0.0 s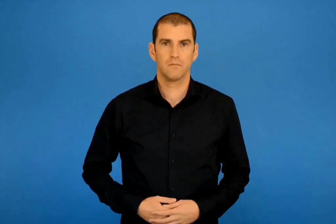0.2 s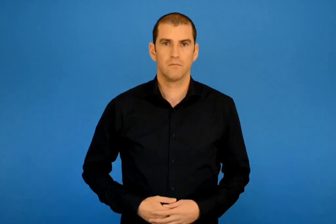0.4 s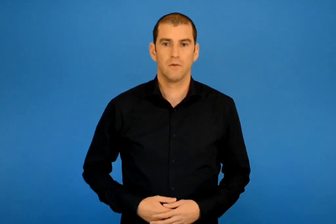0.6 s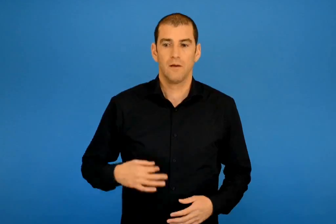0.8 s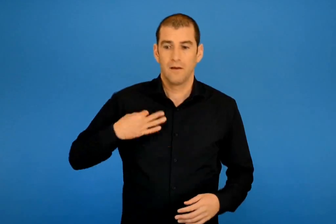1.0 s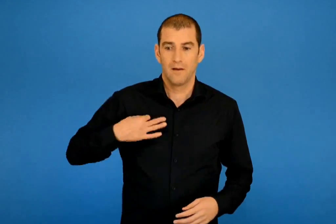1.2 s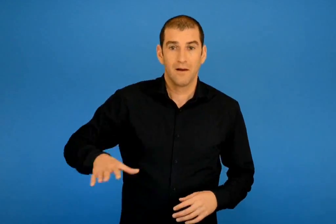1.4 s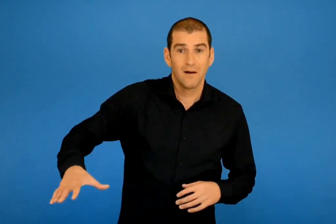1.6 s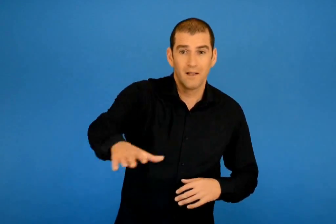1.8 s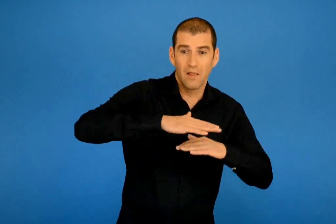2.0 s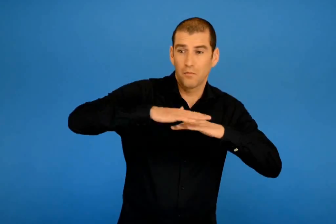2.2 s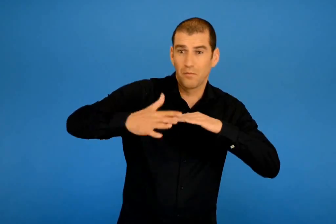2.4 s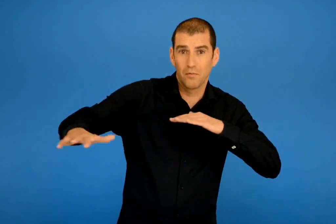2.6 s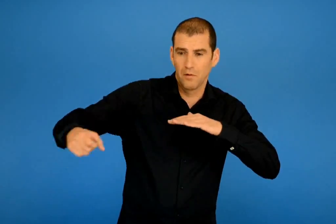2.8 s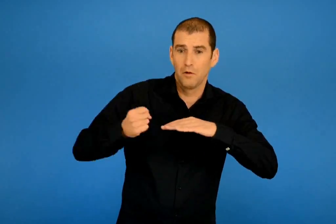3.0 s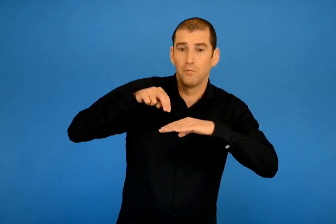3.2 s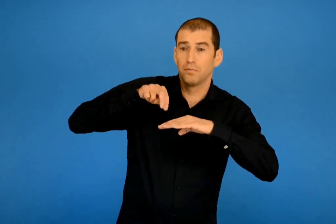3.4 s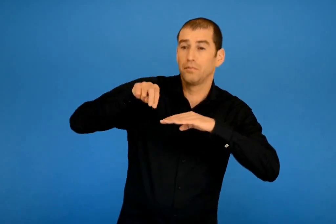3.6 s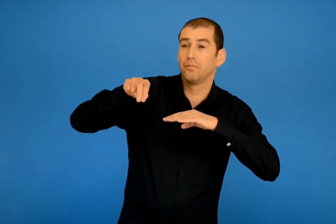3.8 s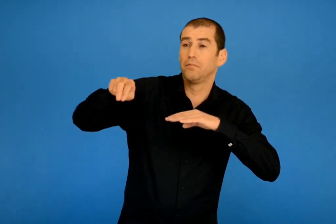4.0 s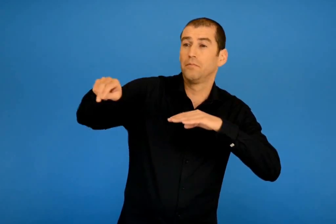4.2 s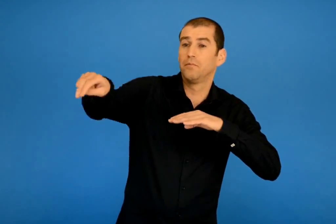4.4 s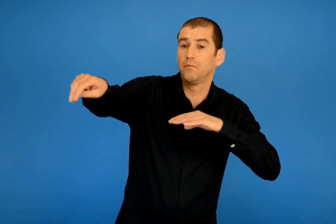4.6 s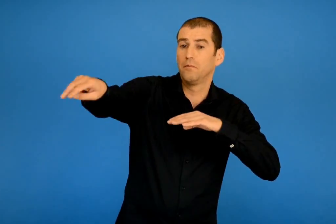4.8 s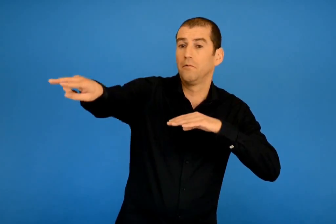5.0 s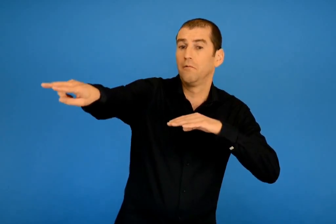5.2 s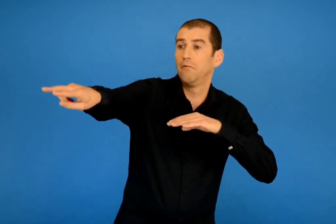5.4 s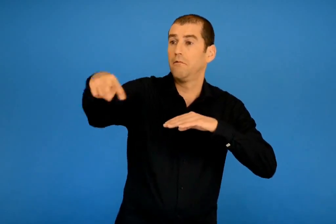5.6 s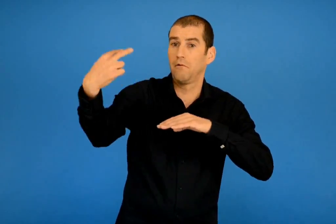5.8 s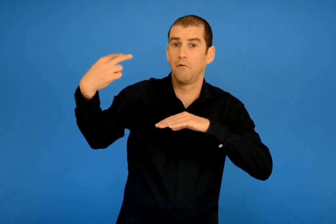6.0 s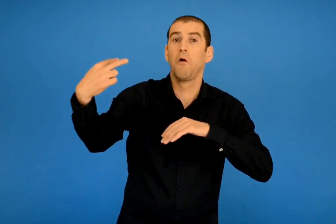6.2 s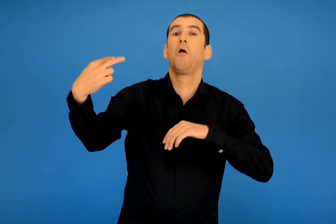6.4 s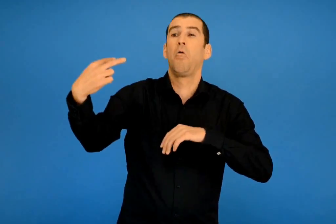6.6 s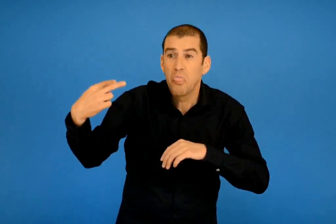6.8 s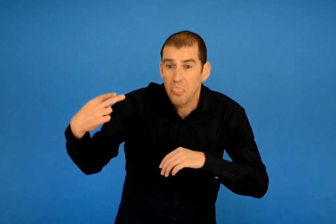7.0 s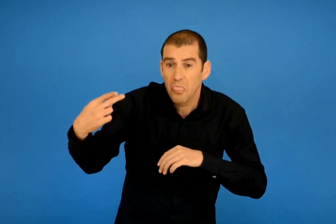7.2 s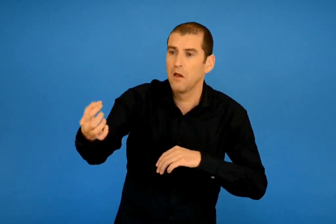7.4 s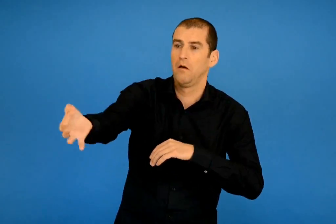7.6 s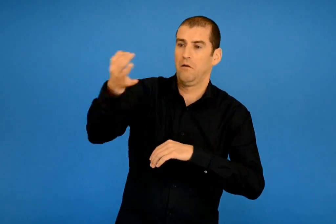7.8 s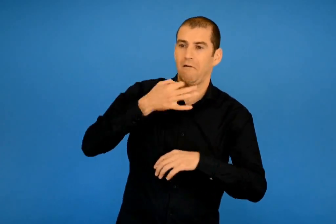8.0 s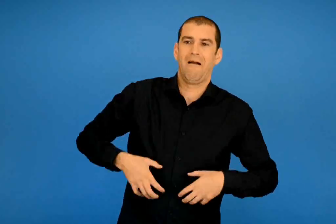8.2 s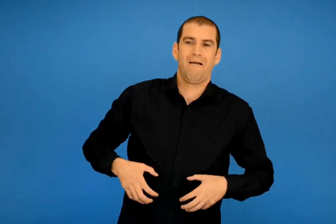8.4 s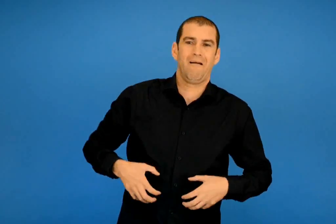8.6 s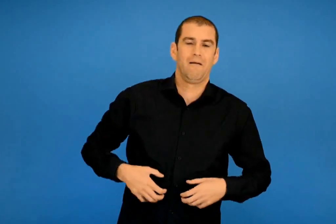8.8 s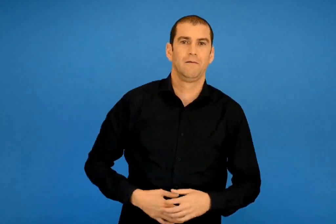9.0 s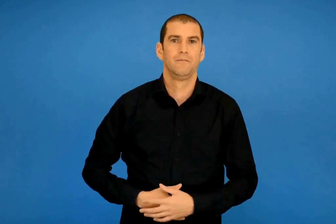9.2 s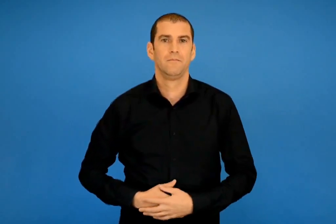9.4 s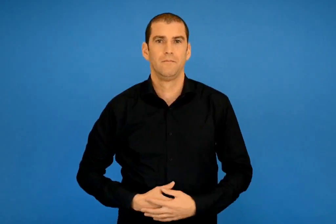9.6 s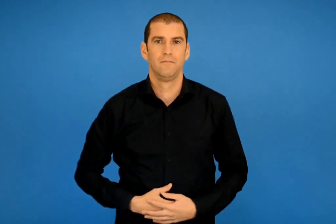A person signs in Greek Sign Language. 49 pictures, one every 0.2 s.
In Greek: τρέχει μέχρι την άκρη του λιβαδιού γυρνάει απότομα μου βγάζει τη γλώσσα και μου φωνάζει γελώντας
